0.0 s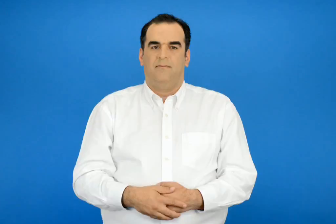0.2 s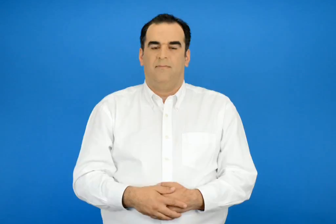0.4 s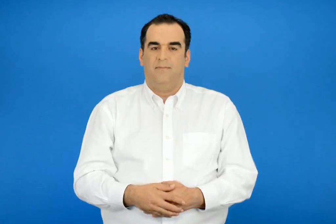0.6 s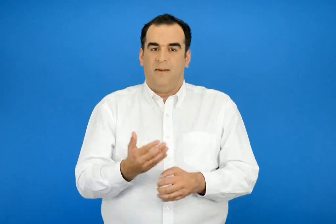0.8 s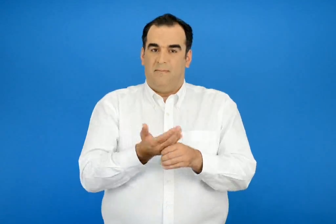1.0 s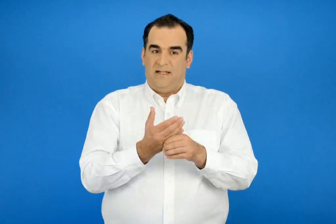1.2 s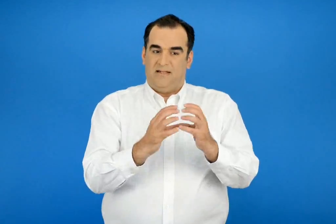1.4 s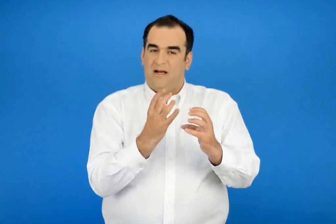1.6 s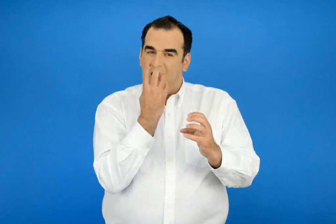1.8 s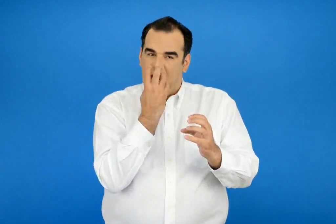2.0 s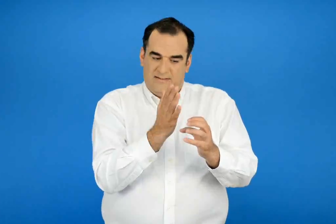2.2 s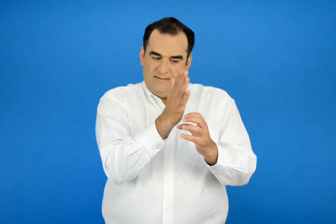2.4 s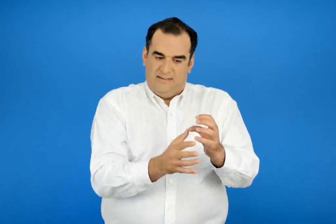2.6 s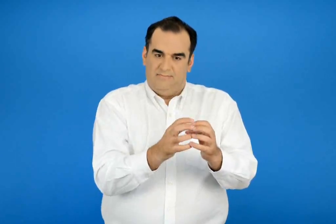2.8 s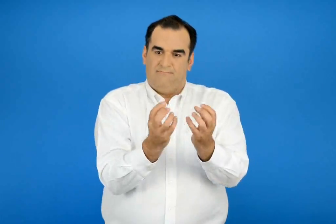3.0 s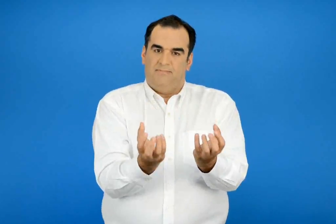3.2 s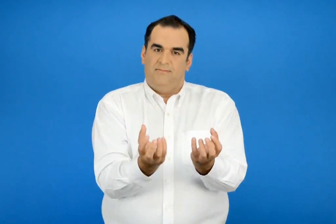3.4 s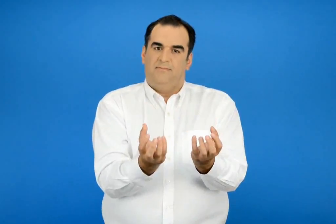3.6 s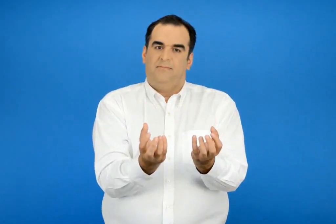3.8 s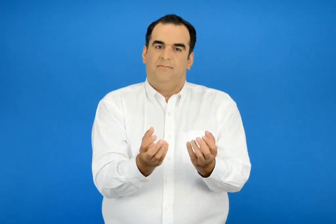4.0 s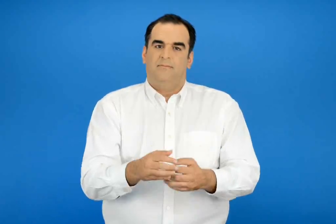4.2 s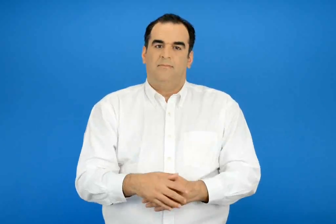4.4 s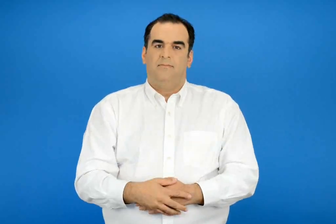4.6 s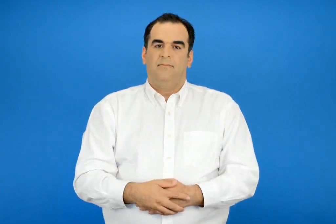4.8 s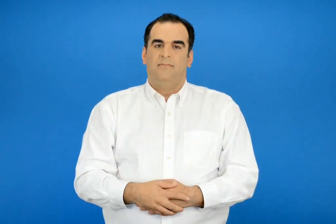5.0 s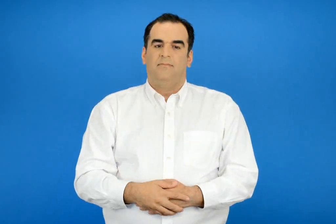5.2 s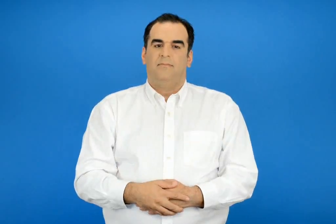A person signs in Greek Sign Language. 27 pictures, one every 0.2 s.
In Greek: κόβετε τις ζέστες πατάτες στα δύο
